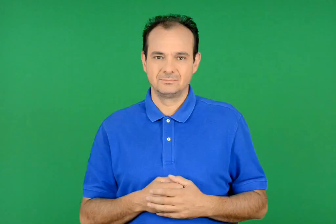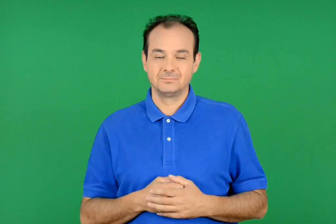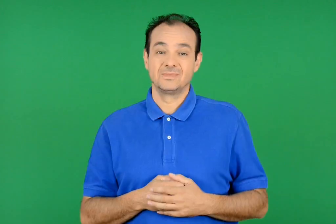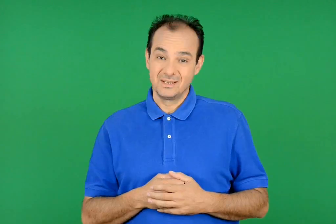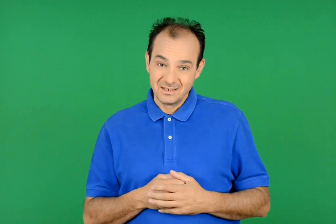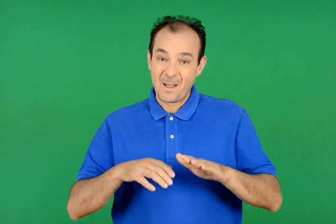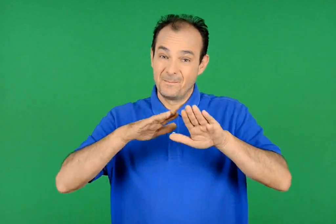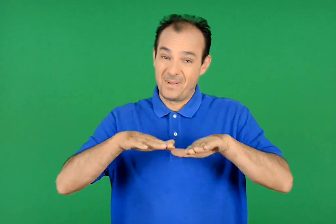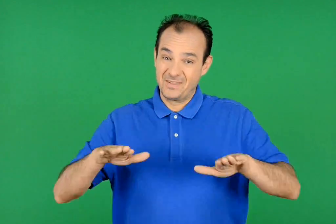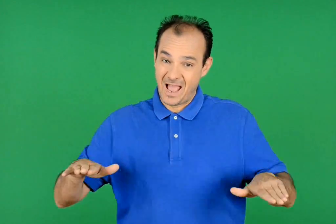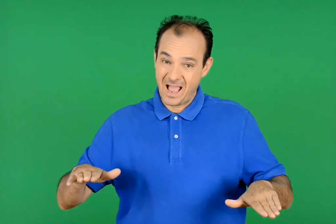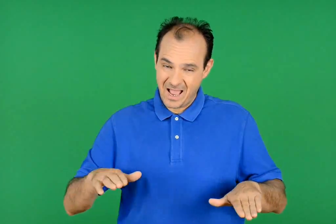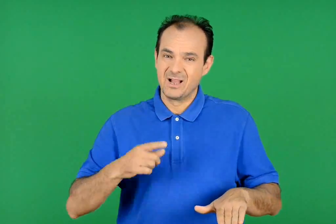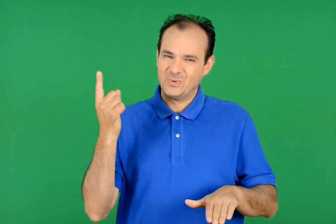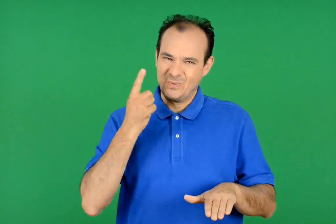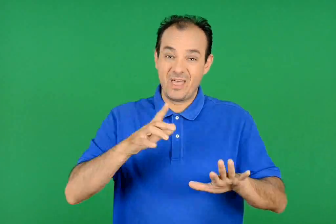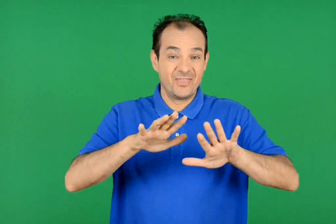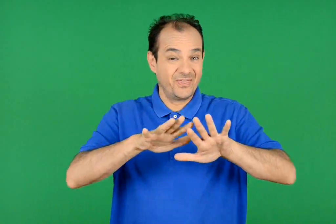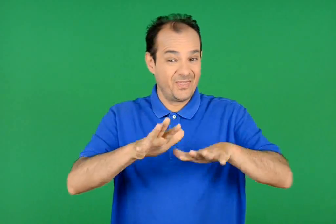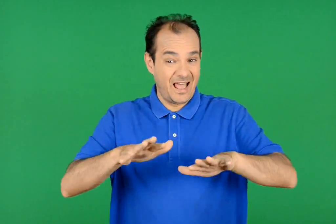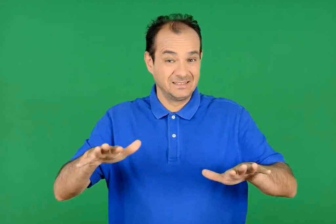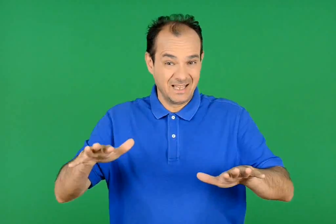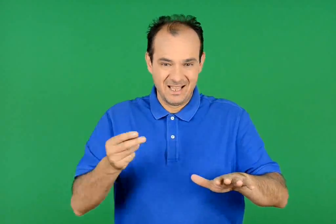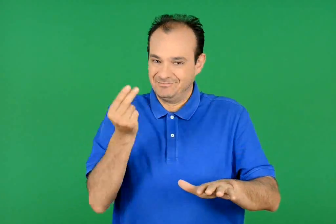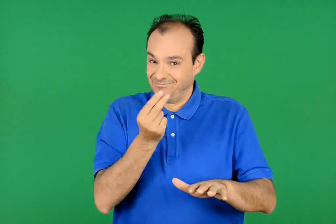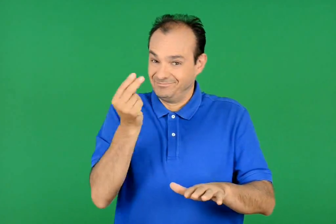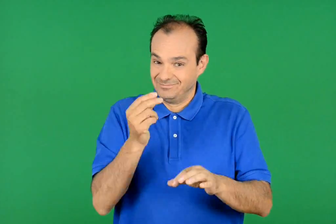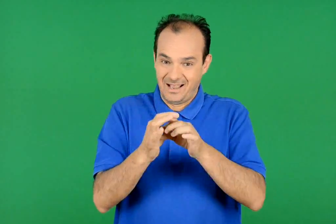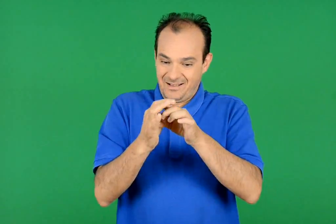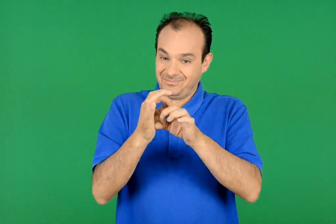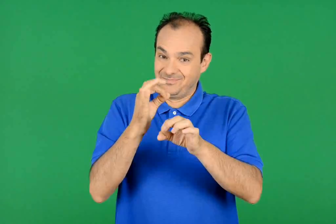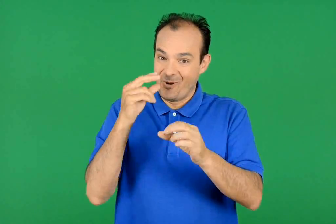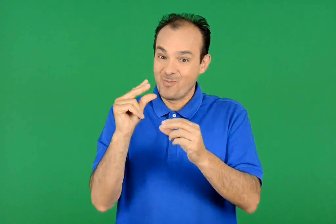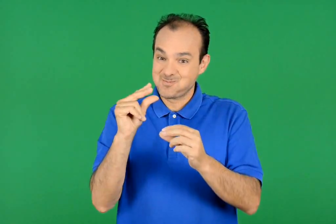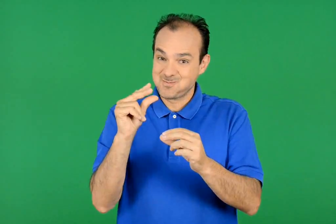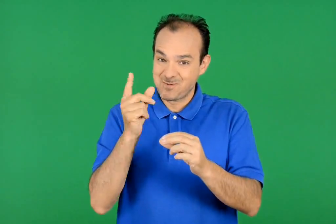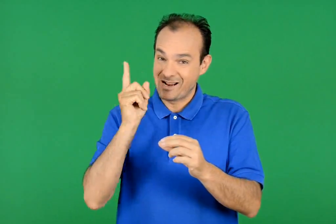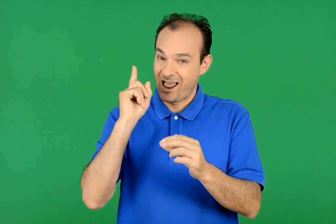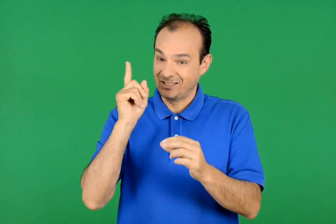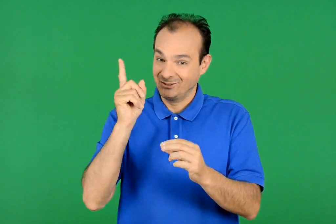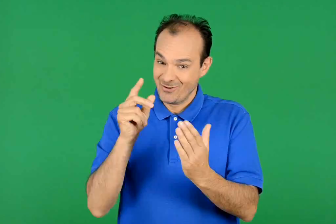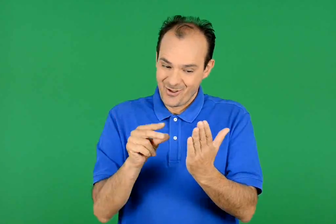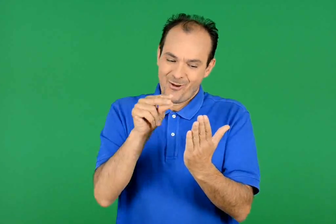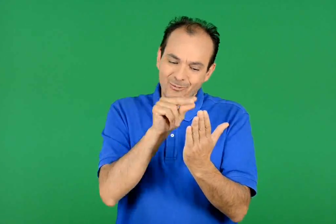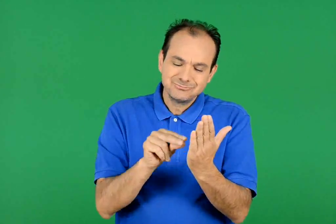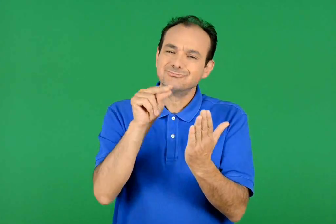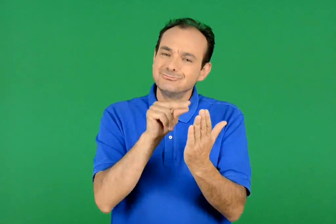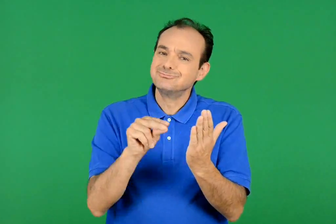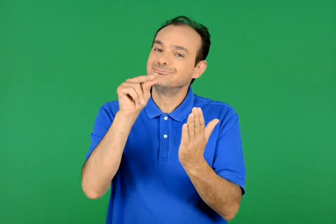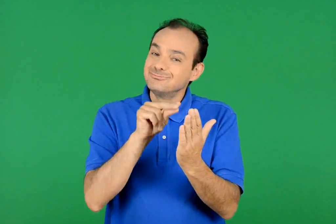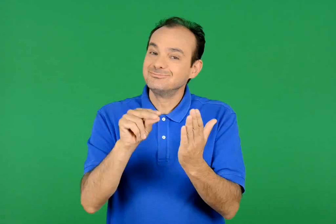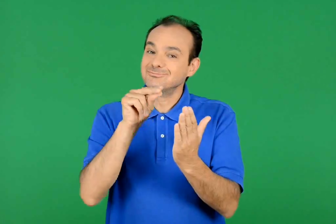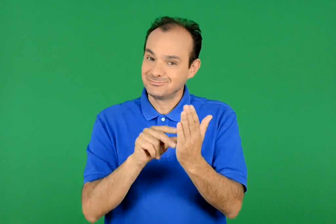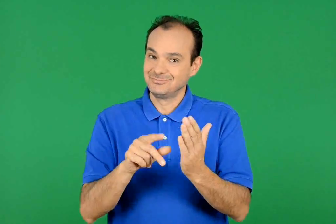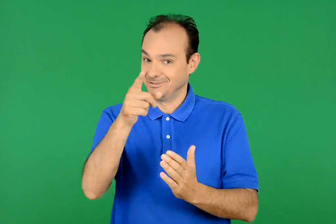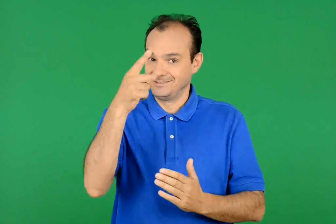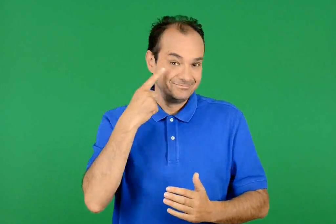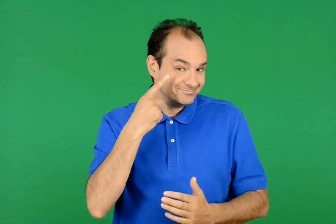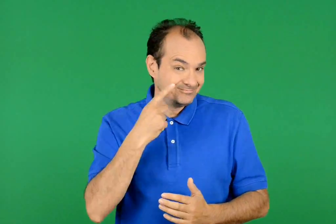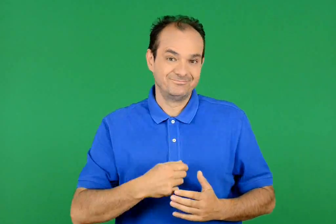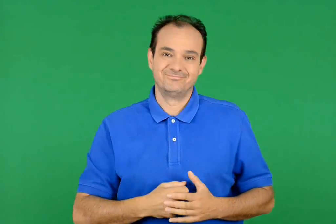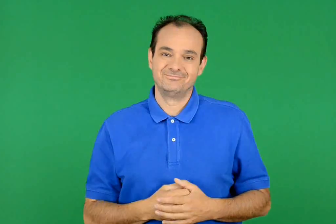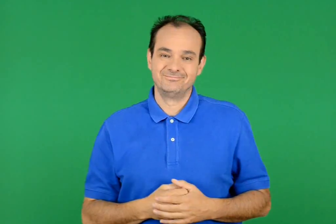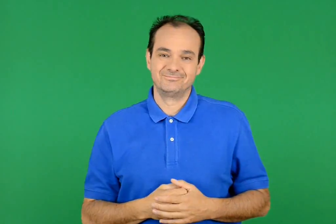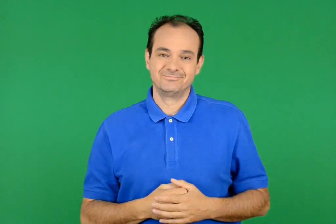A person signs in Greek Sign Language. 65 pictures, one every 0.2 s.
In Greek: δες τα παιδιά καθώς τις ζωγραφίζουν με ένα χοντρό καταγάλαζο κραγιόνι
